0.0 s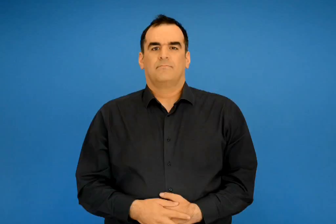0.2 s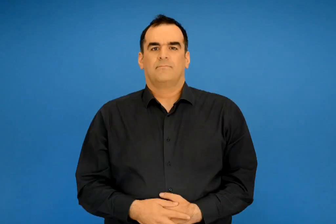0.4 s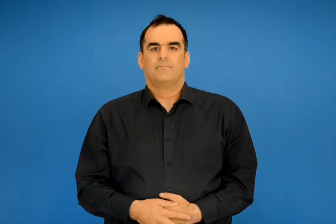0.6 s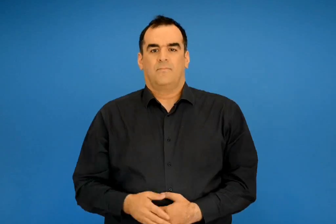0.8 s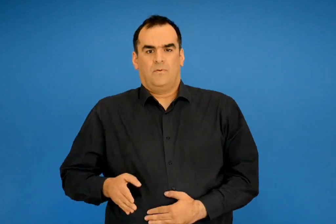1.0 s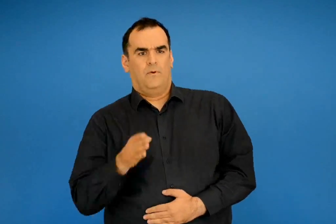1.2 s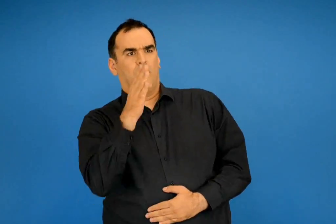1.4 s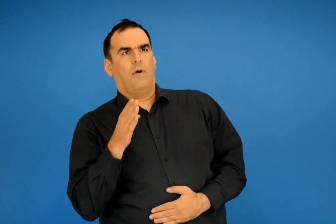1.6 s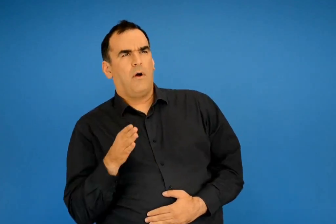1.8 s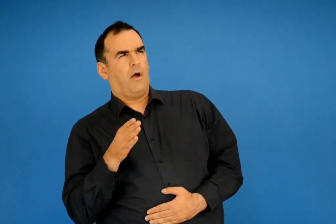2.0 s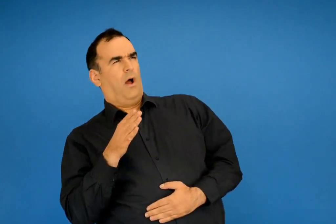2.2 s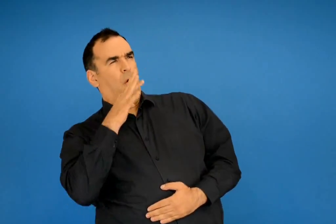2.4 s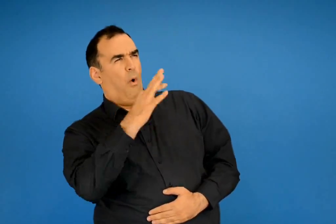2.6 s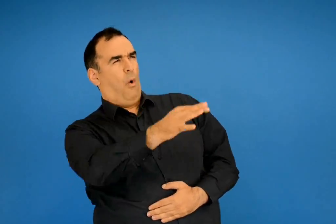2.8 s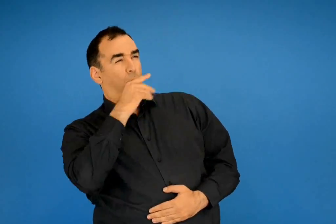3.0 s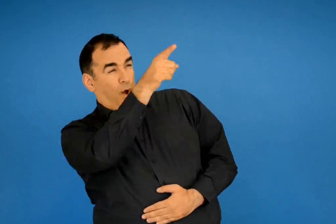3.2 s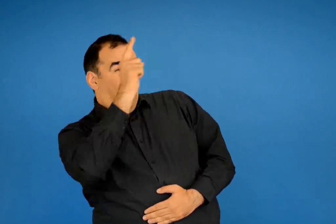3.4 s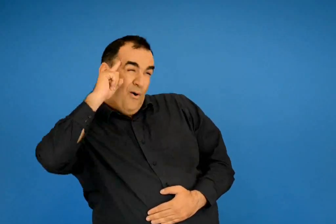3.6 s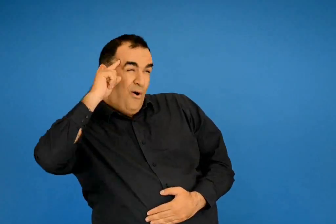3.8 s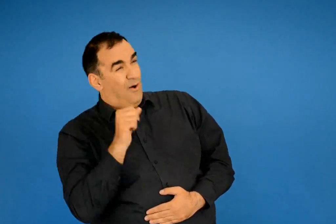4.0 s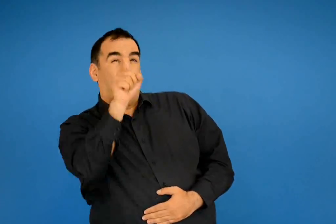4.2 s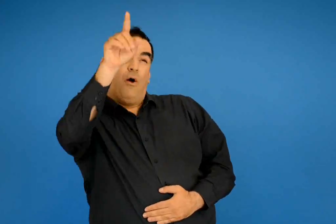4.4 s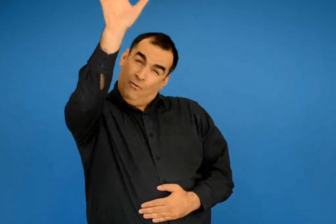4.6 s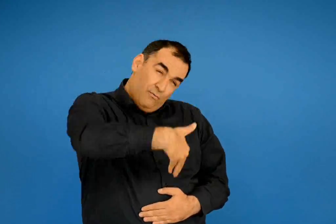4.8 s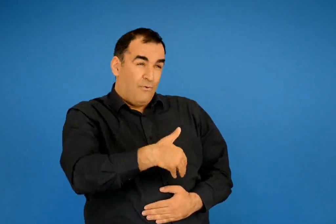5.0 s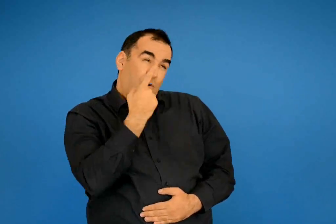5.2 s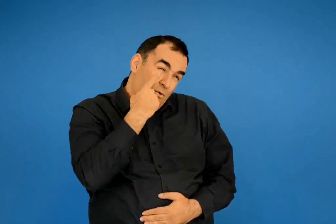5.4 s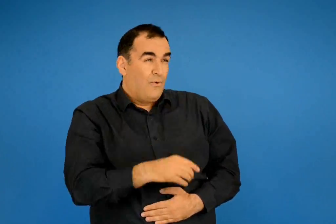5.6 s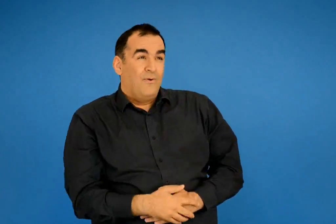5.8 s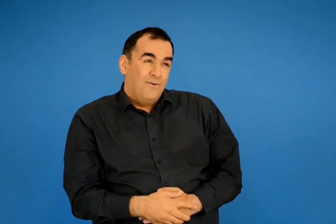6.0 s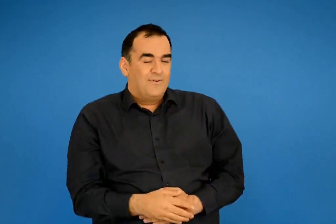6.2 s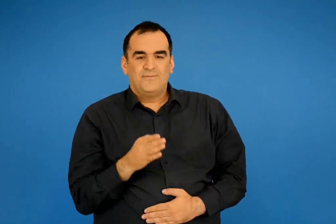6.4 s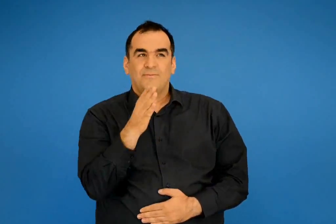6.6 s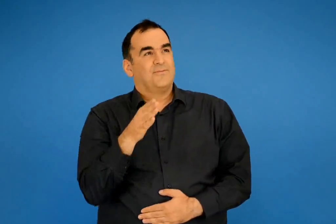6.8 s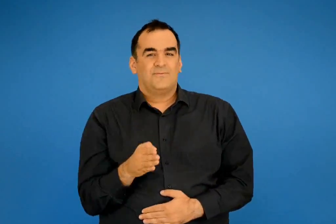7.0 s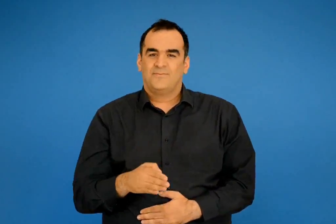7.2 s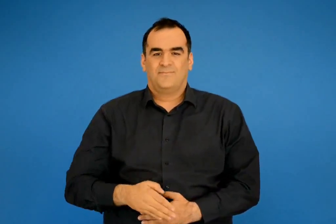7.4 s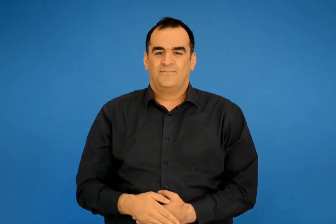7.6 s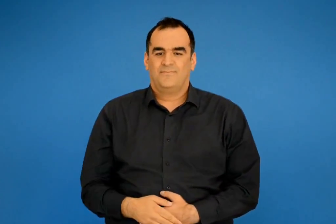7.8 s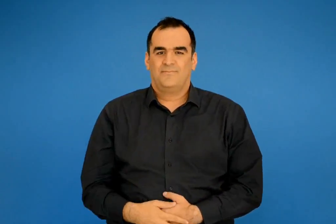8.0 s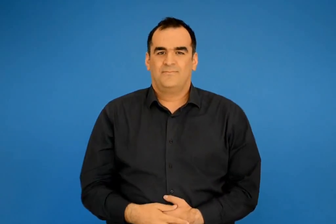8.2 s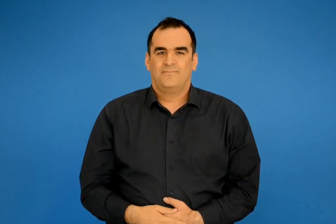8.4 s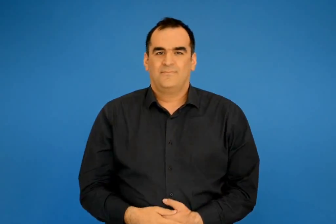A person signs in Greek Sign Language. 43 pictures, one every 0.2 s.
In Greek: καραγκιόζης που να λυσσάξεις τζαναμπέτη φέρε εδώ αυτόν
